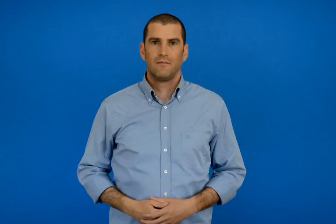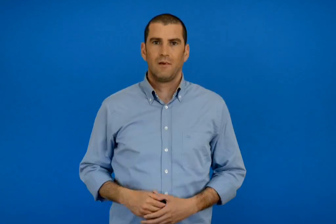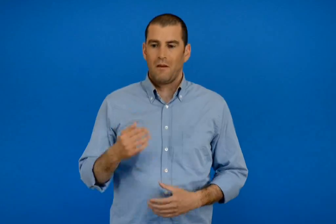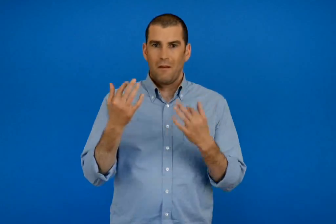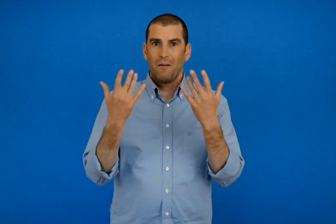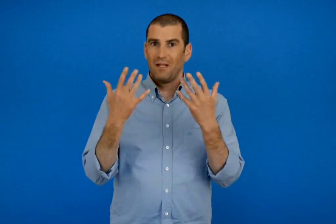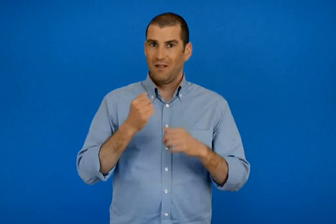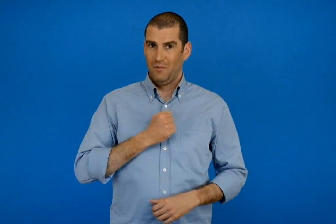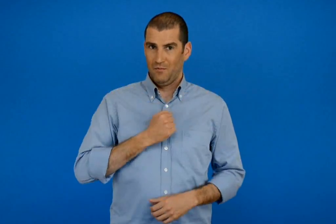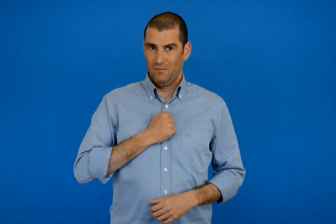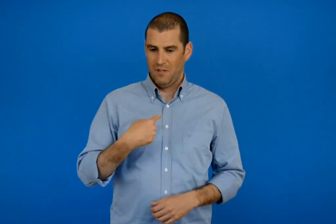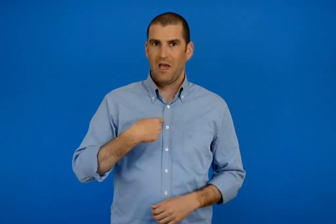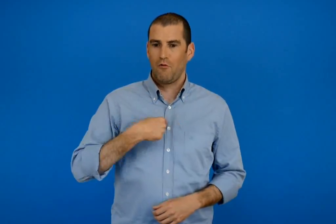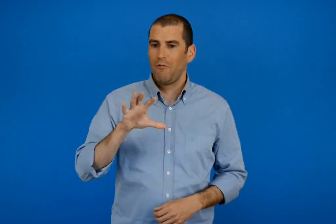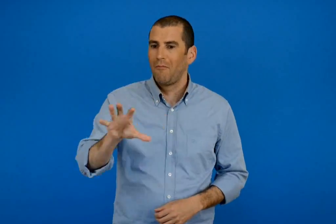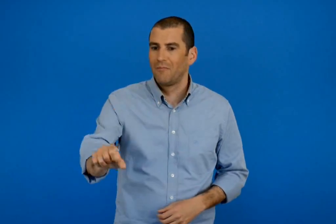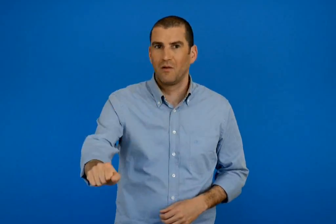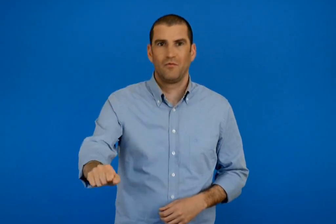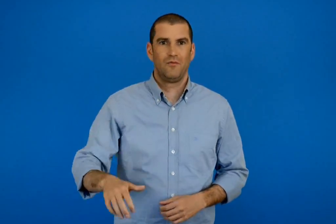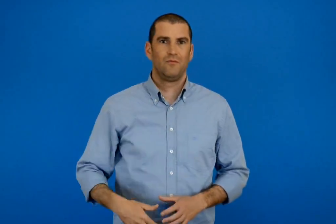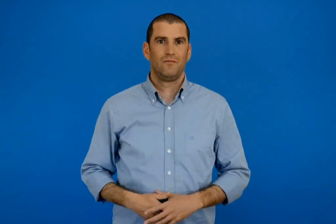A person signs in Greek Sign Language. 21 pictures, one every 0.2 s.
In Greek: με τα χεριά µου πιάνω
